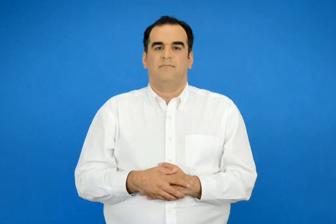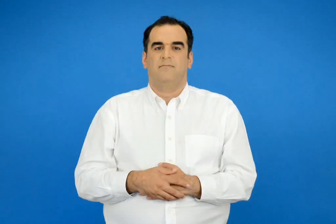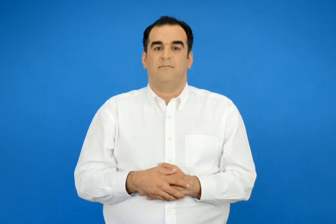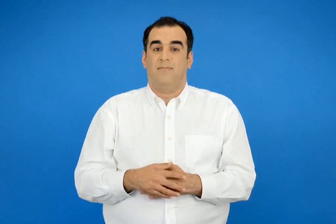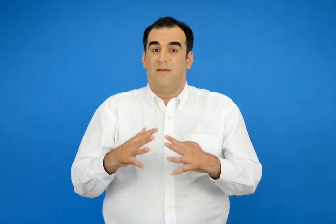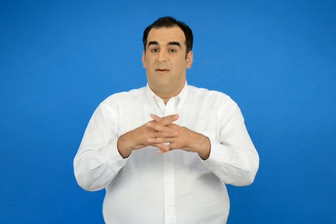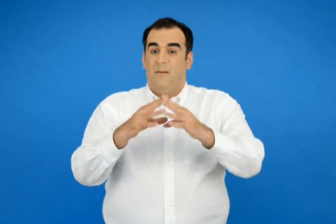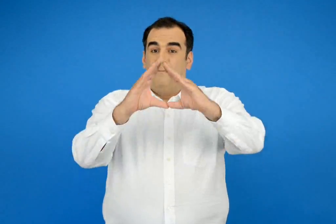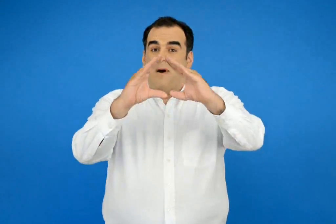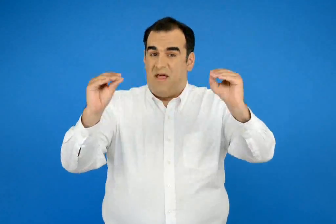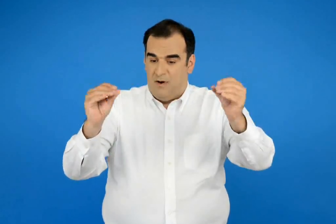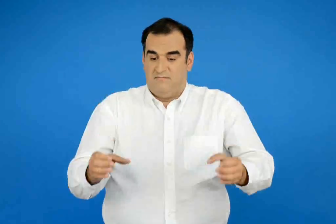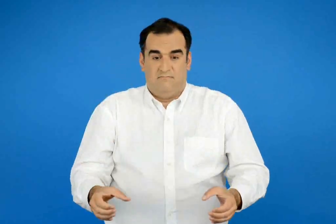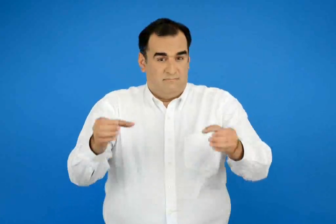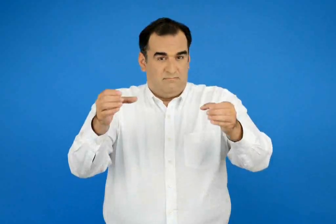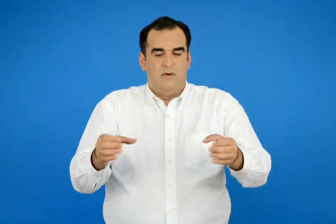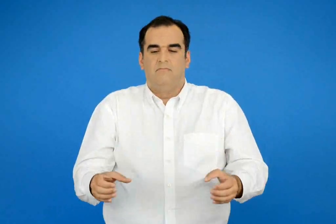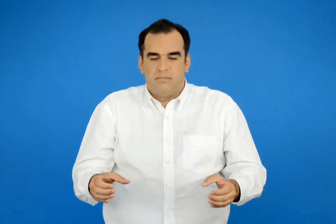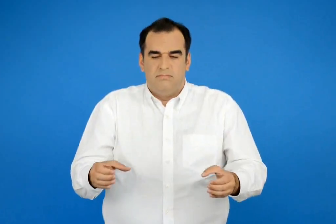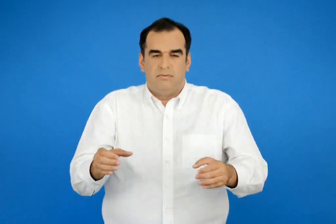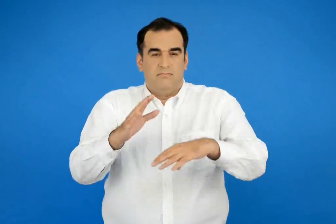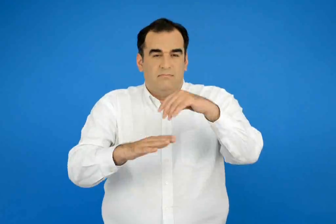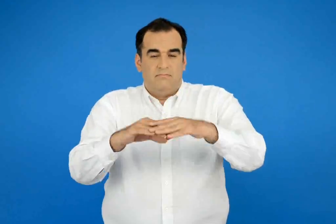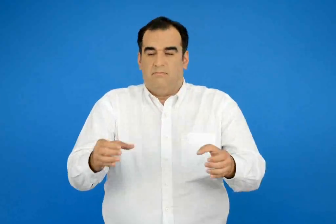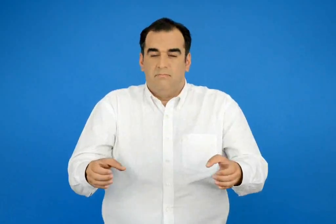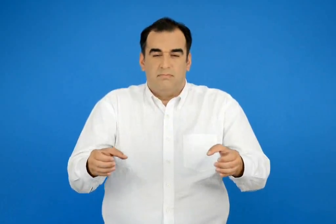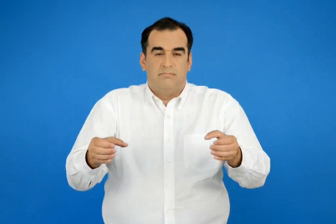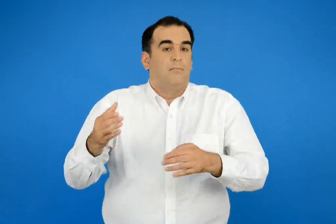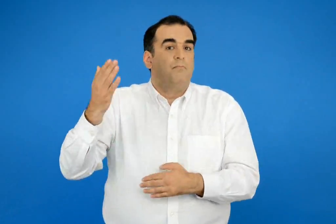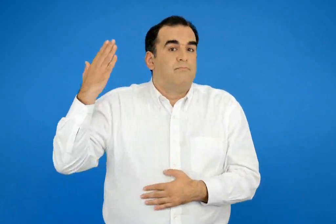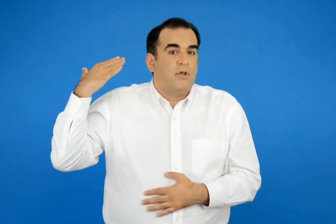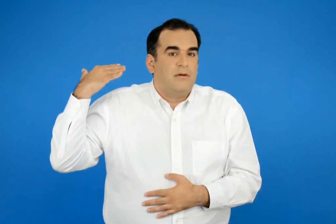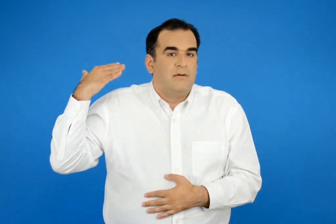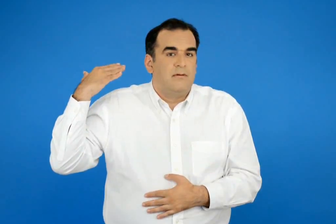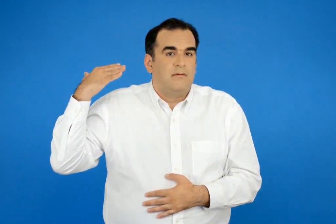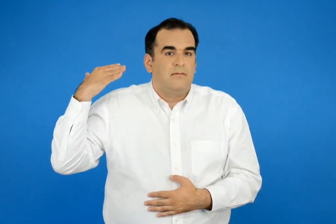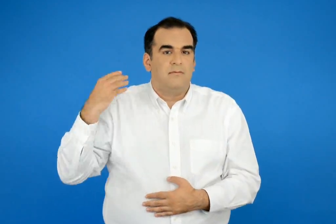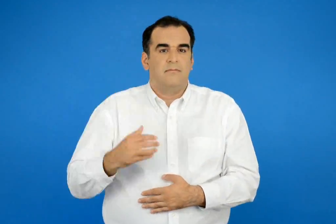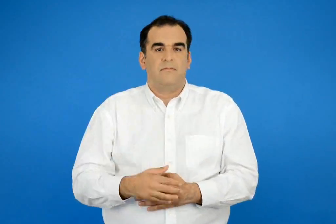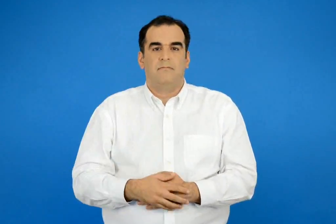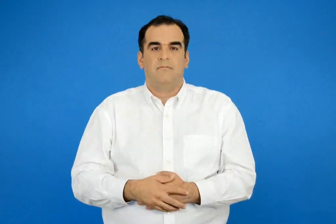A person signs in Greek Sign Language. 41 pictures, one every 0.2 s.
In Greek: ποτέ χτίστηκε ο παρθενώνας ;
